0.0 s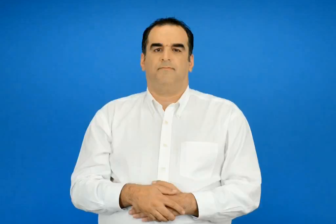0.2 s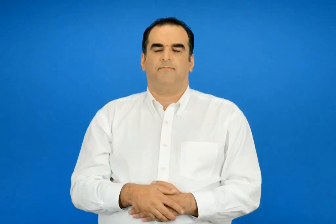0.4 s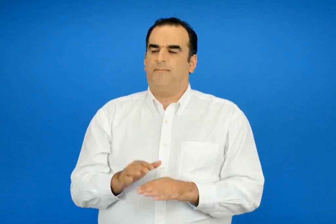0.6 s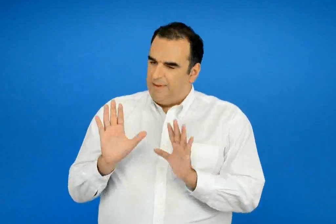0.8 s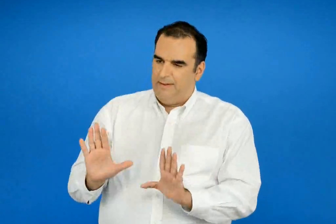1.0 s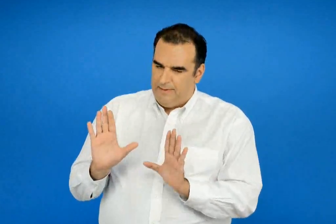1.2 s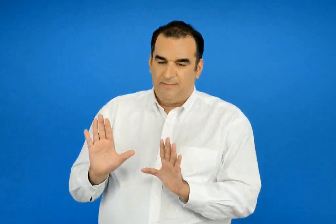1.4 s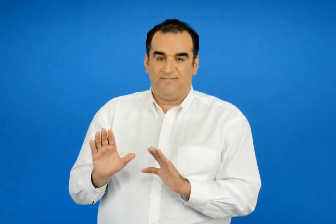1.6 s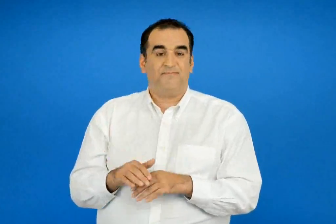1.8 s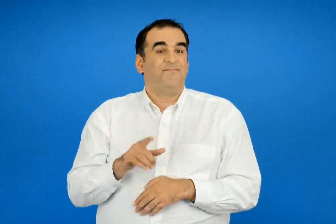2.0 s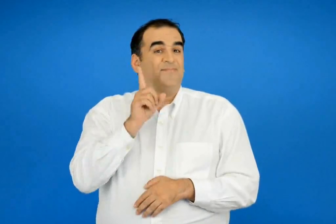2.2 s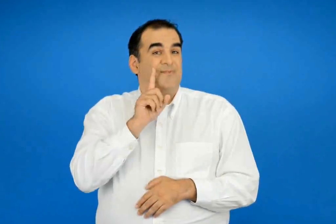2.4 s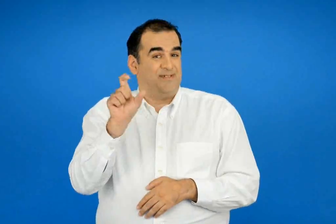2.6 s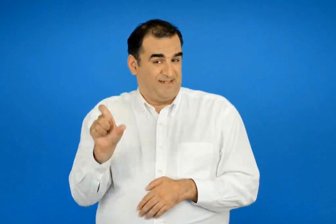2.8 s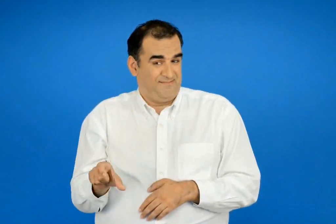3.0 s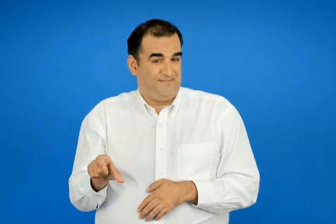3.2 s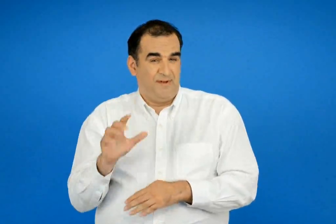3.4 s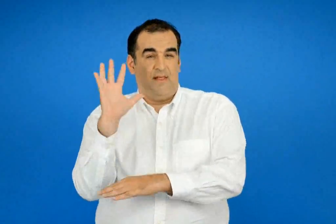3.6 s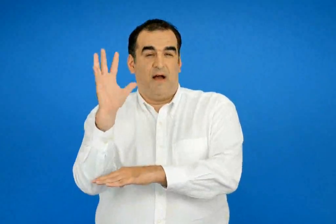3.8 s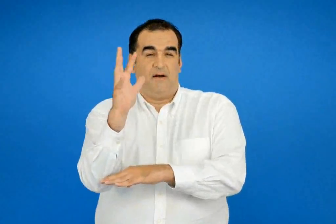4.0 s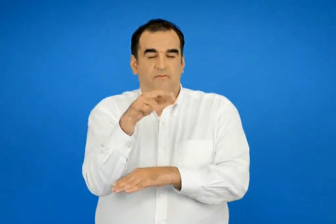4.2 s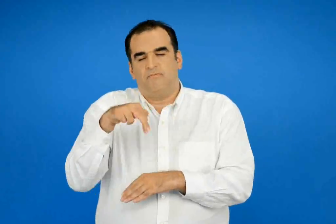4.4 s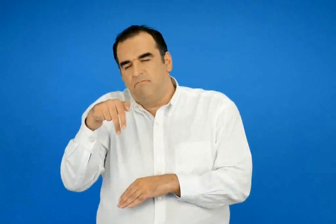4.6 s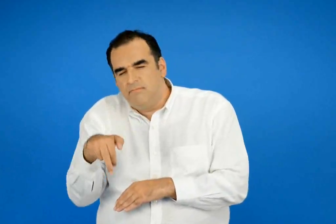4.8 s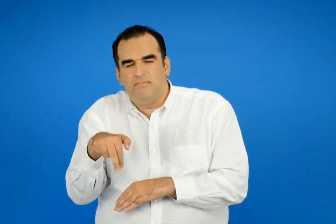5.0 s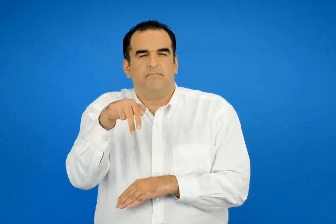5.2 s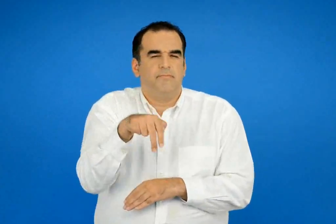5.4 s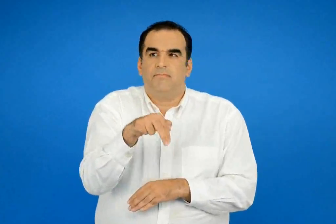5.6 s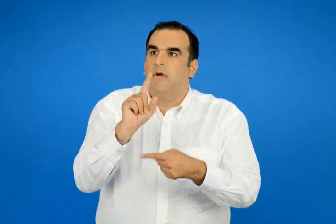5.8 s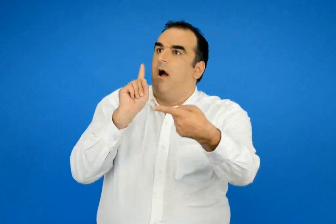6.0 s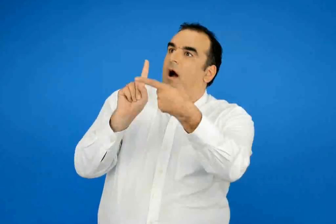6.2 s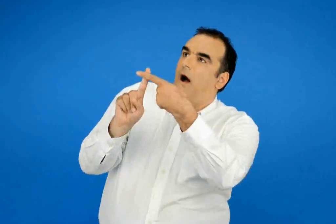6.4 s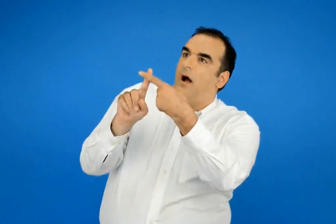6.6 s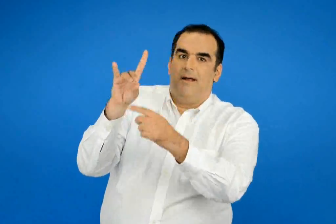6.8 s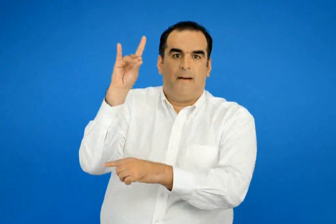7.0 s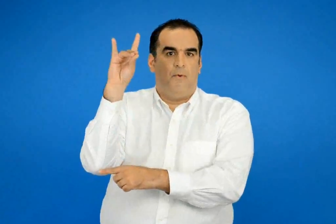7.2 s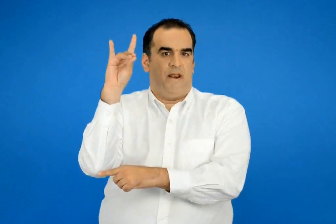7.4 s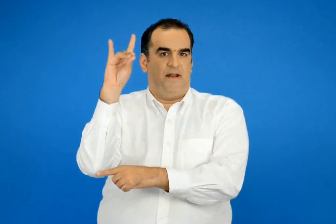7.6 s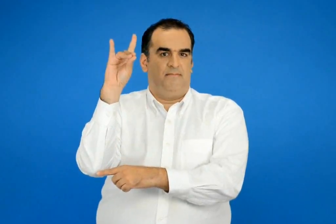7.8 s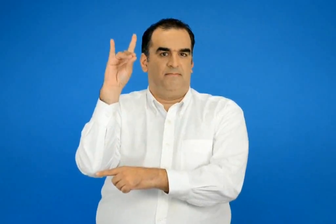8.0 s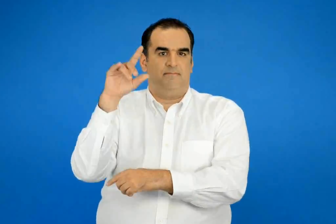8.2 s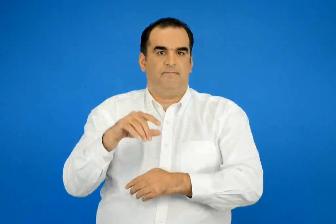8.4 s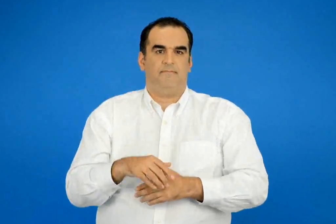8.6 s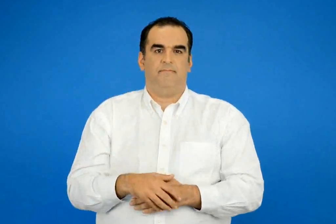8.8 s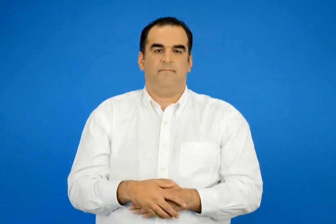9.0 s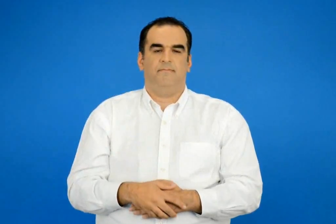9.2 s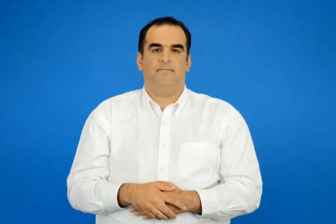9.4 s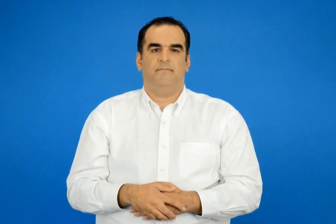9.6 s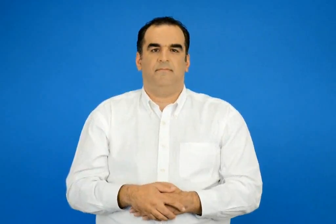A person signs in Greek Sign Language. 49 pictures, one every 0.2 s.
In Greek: καλά το κοριτσάκι πήγε στο δάσος και συνάντησε μια καμηλοπάρδαλη
